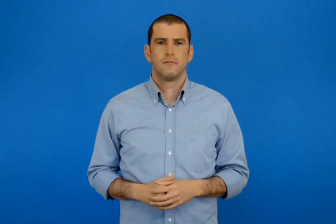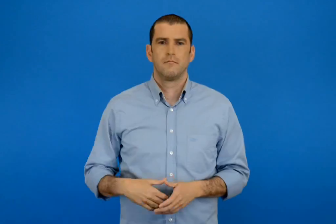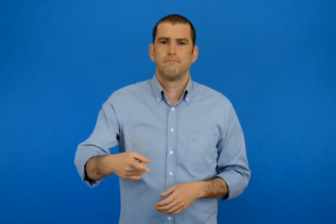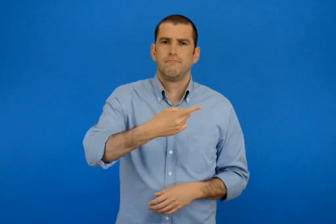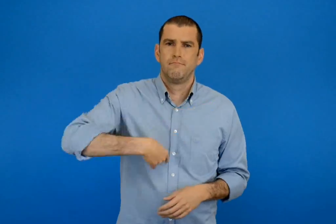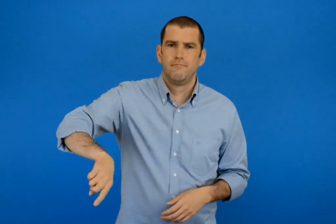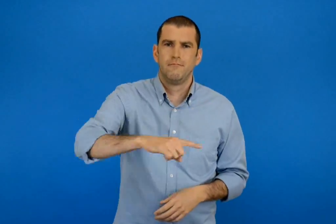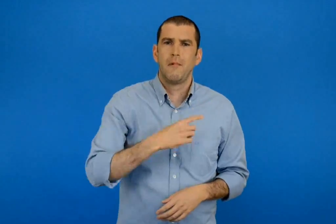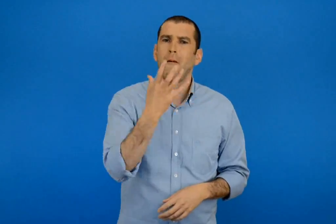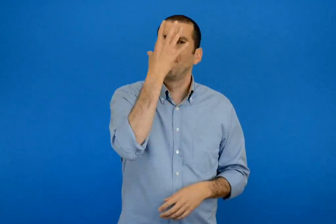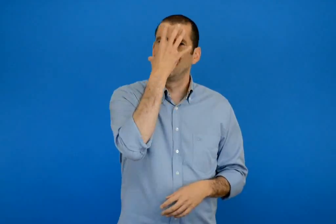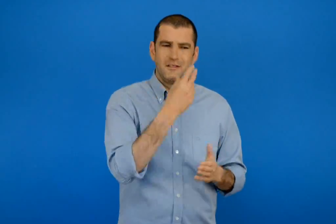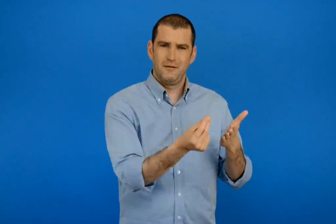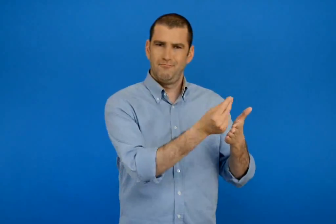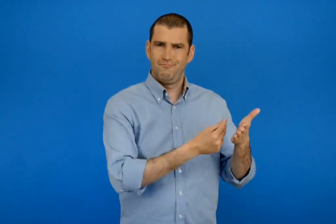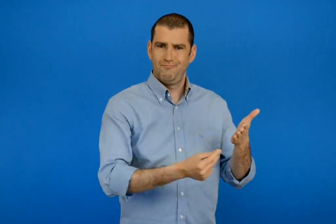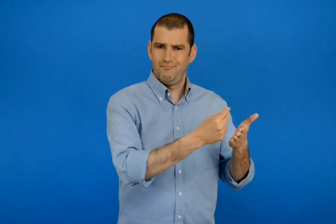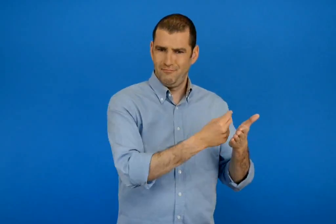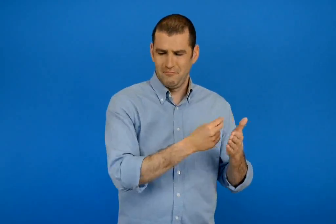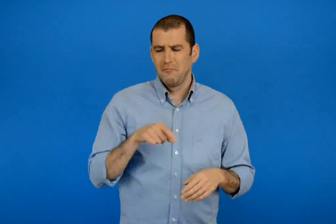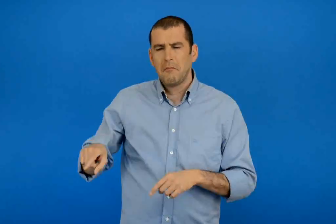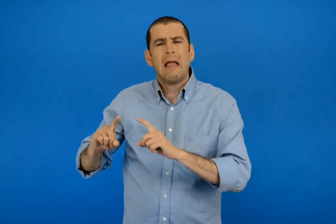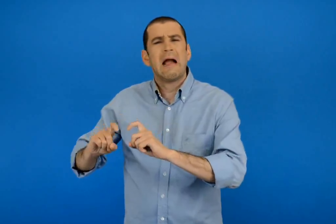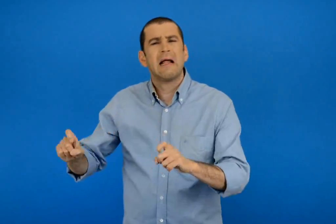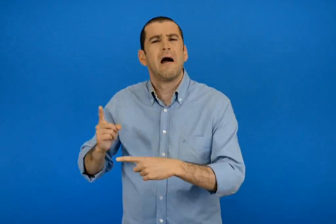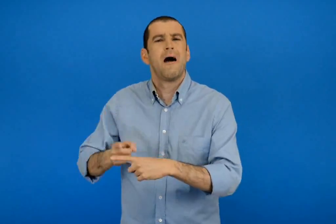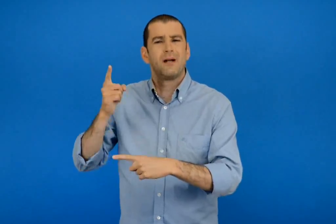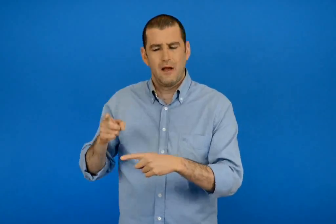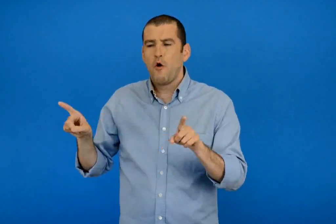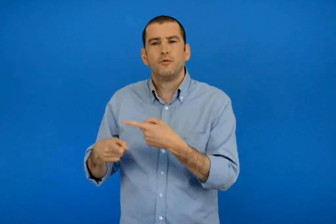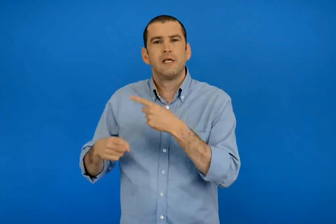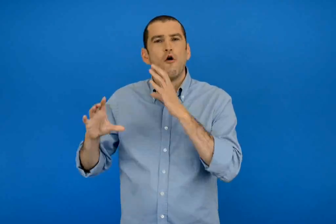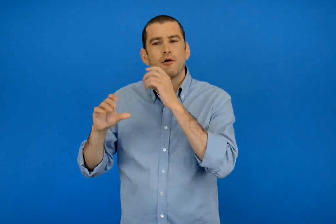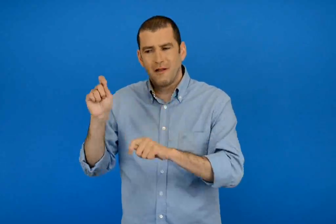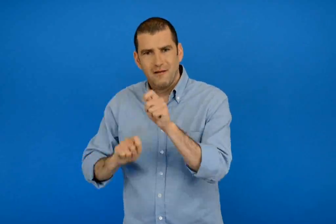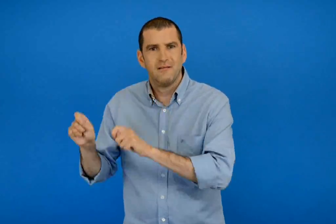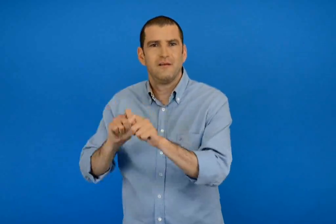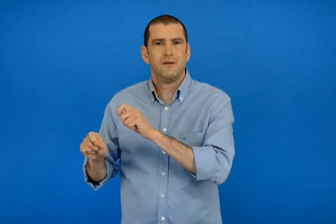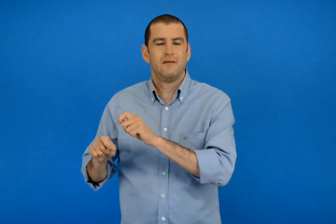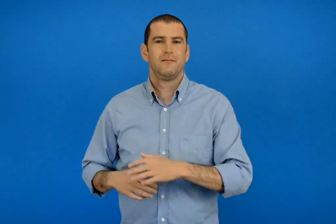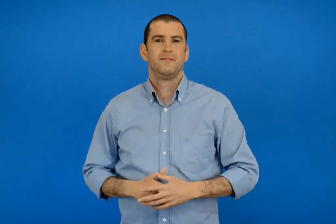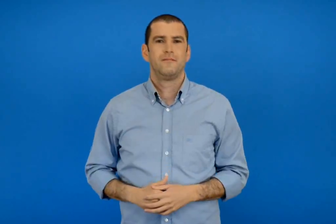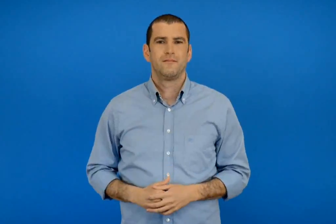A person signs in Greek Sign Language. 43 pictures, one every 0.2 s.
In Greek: σχεδιάζουμε μάσκες και φτιάχνουμε μουσικά όργανα με απλά υλικά
